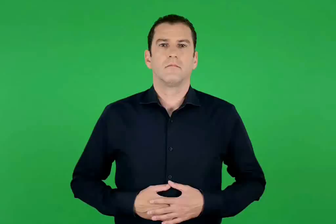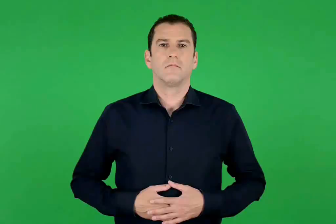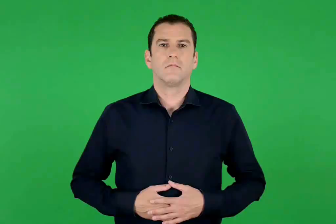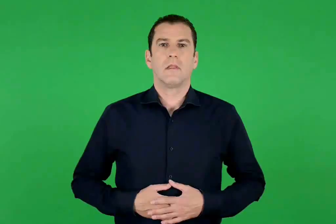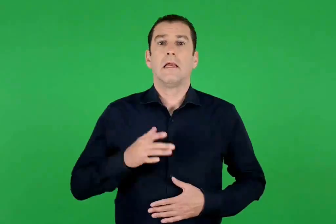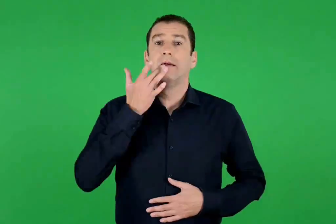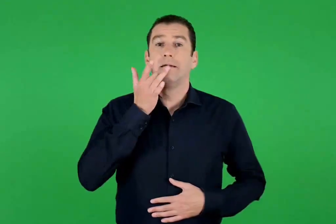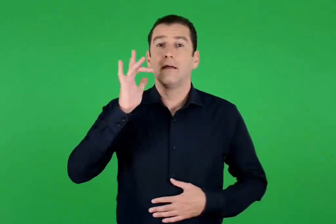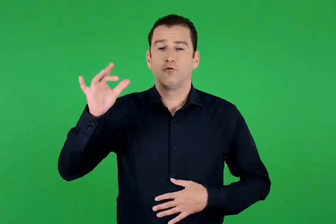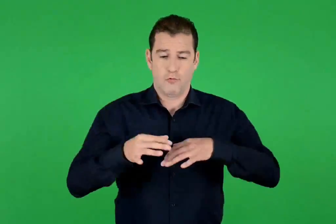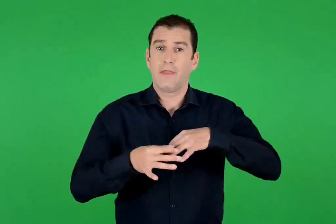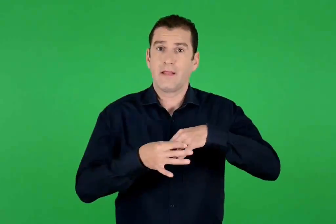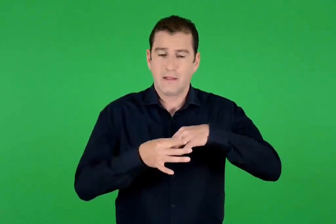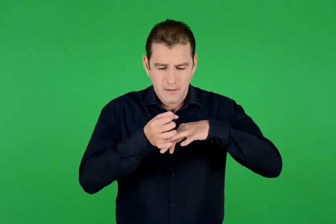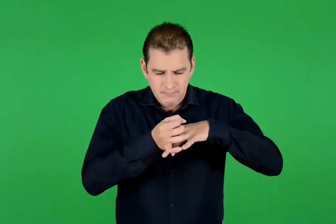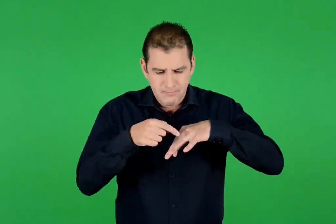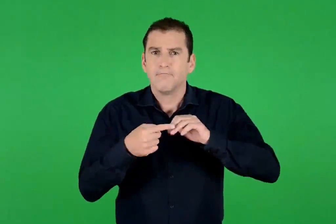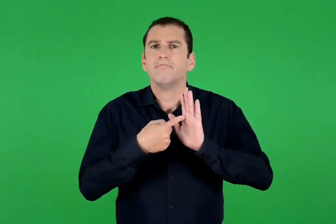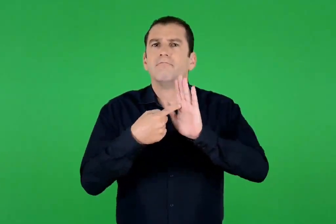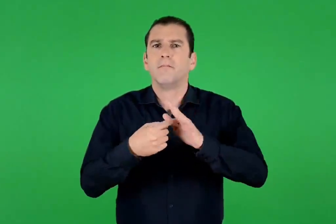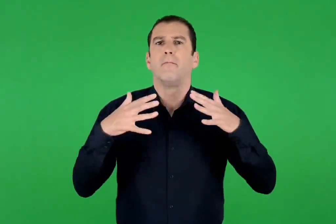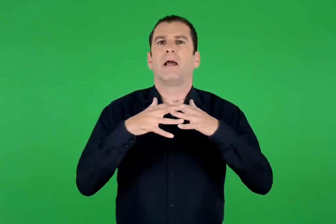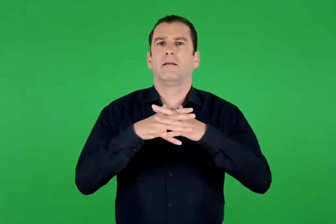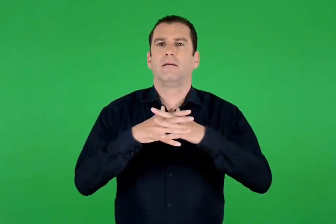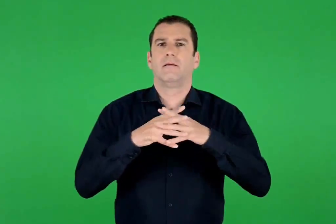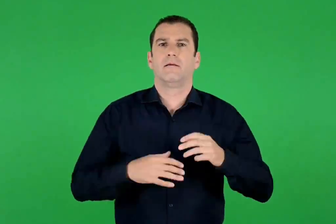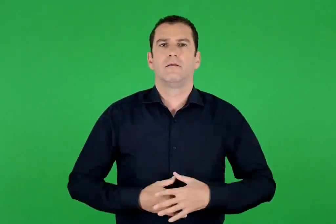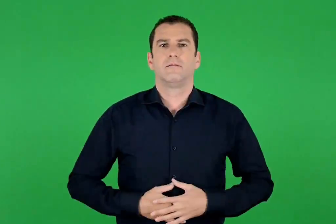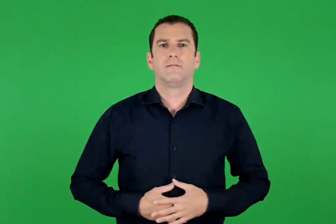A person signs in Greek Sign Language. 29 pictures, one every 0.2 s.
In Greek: χρυσό δαχτυλίδι με παράσταση μάχης
